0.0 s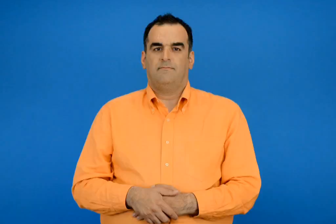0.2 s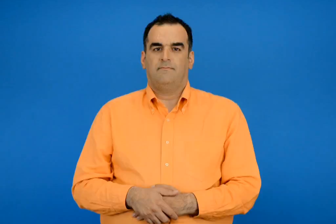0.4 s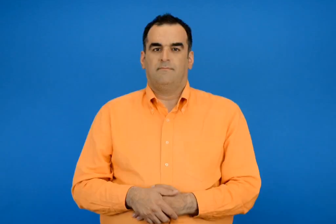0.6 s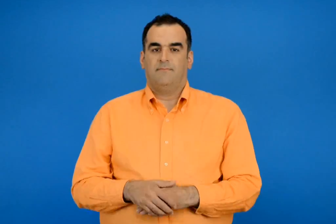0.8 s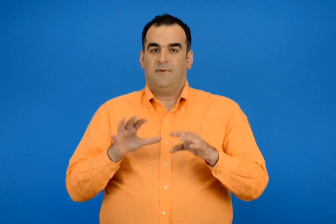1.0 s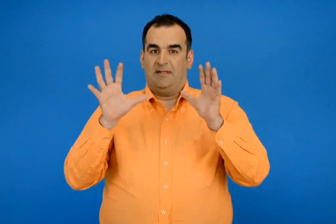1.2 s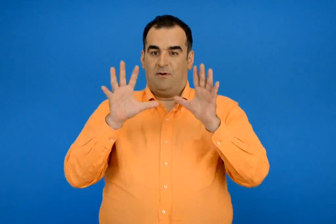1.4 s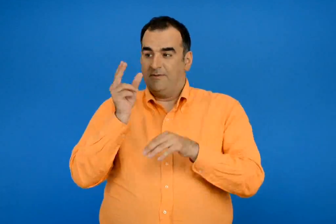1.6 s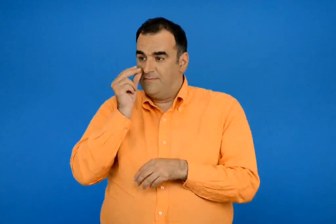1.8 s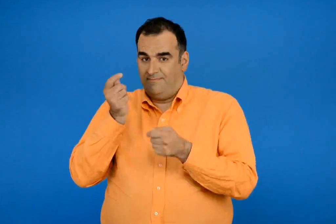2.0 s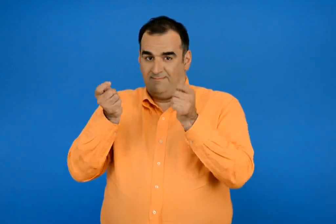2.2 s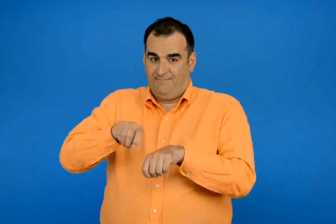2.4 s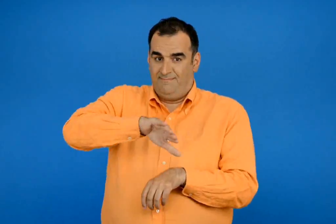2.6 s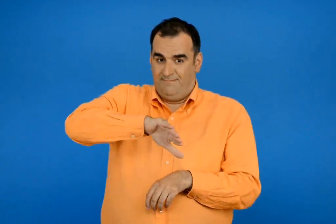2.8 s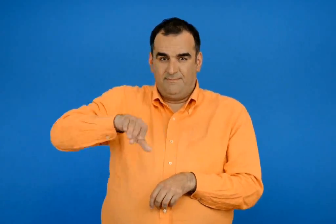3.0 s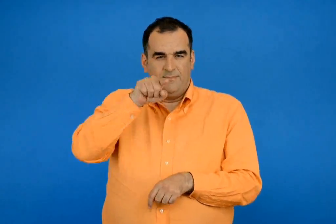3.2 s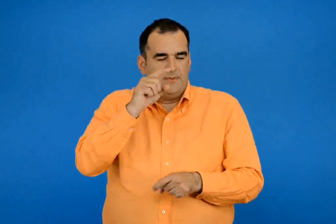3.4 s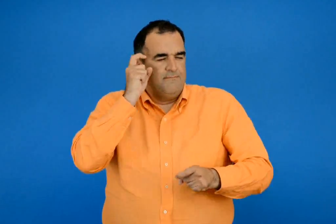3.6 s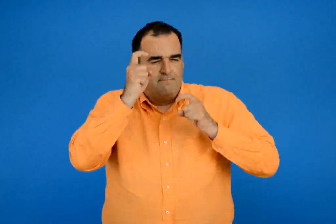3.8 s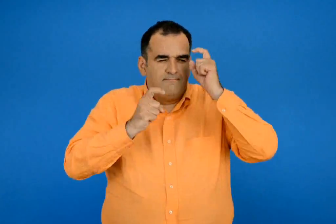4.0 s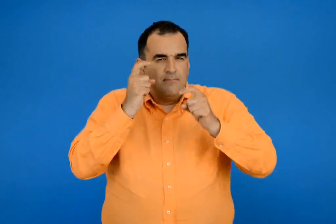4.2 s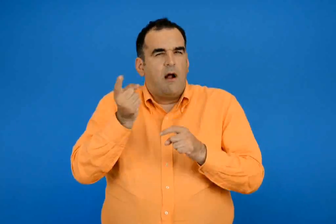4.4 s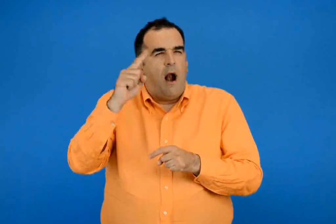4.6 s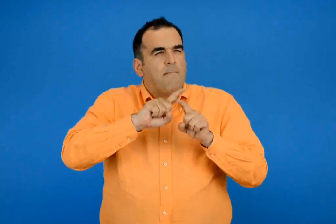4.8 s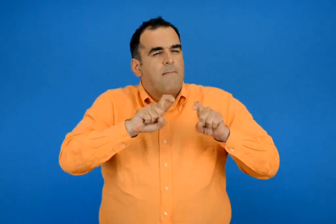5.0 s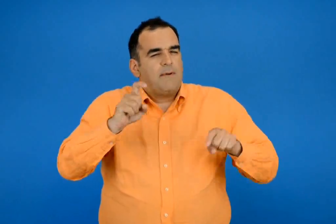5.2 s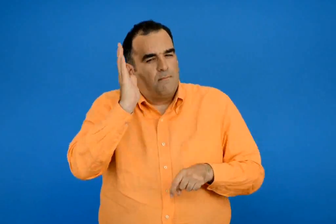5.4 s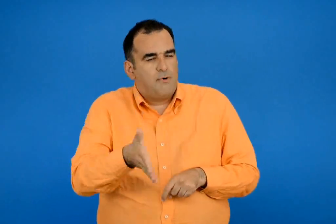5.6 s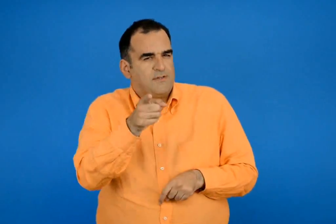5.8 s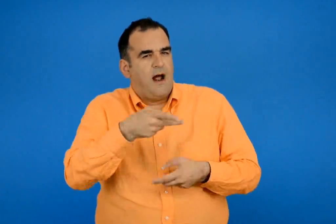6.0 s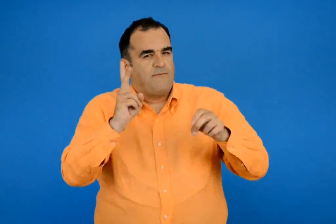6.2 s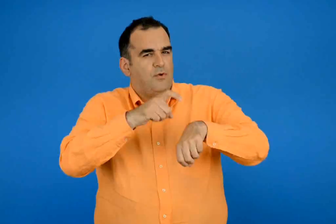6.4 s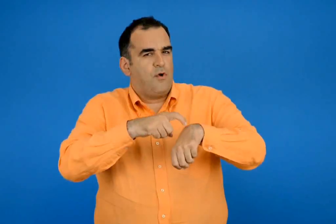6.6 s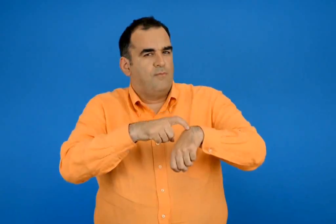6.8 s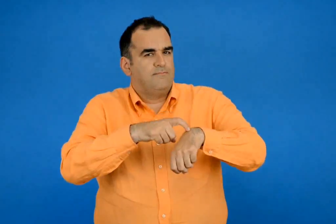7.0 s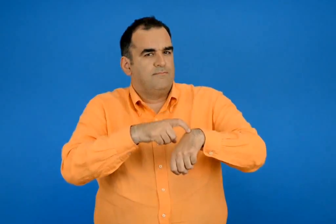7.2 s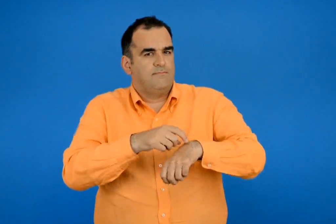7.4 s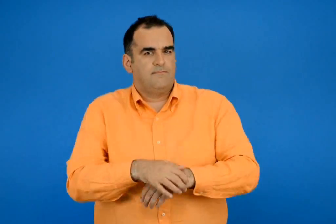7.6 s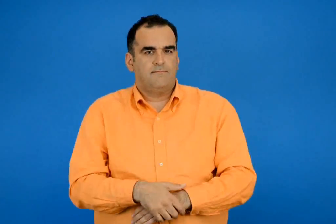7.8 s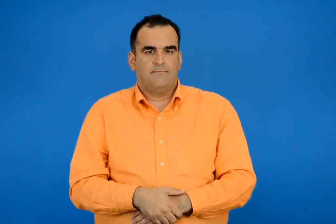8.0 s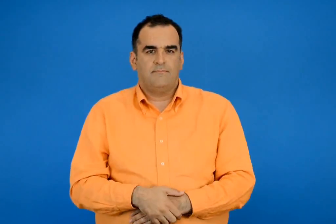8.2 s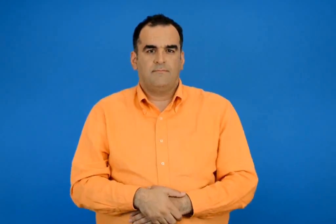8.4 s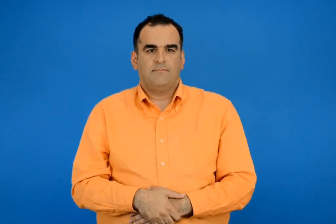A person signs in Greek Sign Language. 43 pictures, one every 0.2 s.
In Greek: σκέψου τι αλλά πράγματα μπορείς να κάνεις στον ελεύθερο χρόνο σου εκτός από το να βλέπεις τηλεόραση
